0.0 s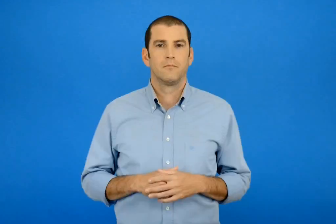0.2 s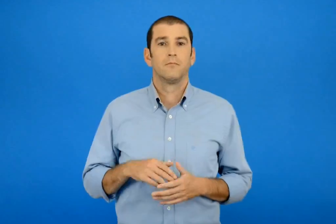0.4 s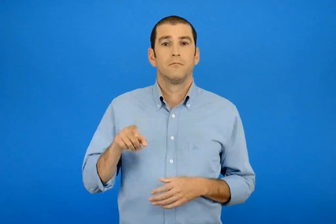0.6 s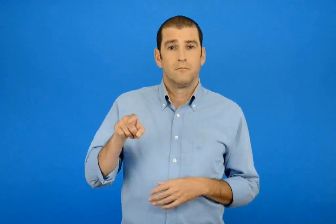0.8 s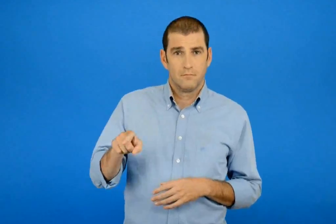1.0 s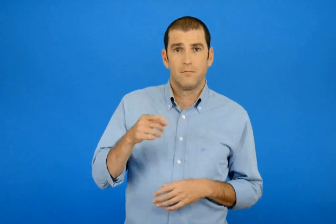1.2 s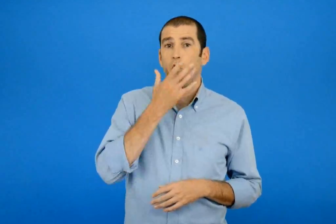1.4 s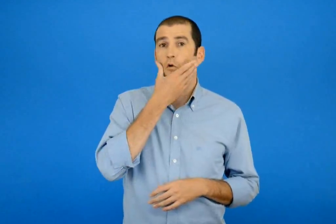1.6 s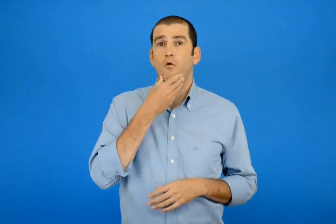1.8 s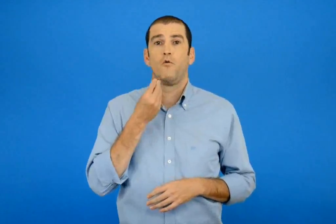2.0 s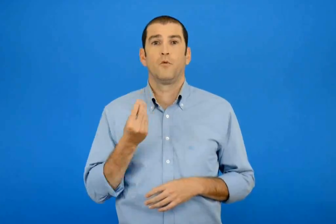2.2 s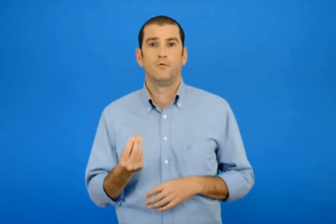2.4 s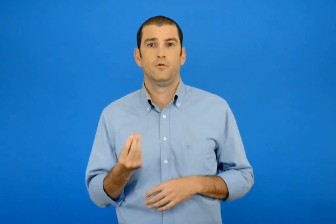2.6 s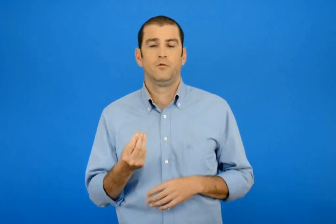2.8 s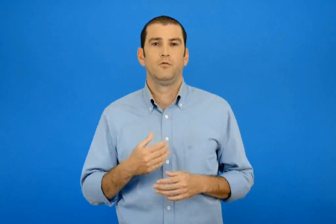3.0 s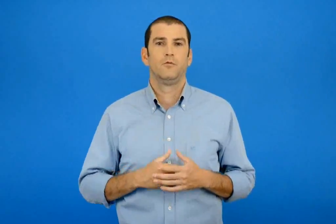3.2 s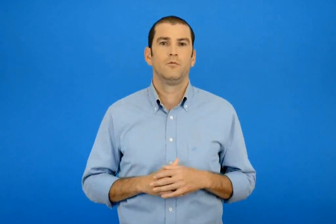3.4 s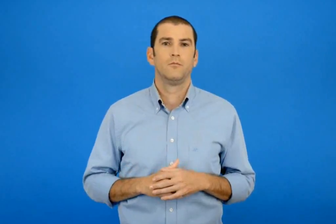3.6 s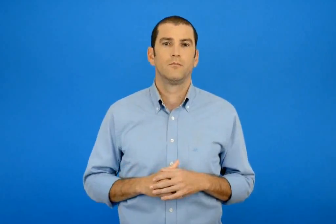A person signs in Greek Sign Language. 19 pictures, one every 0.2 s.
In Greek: όμορφος
